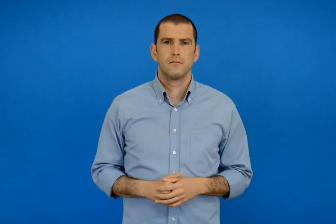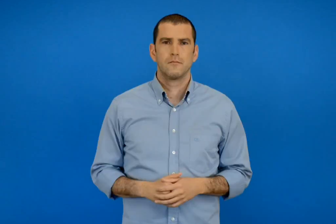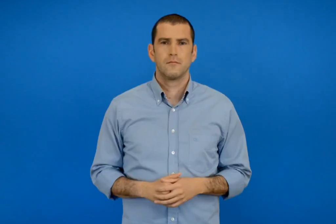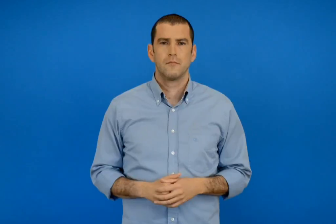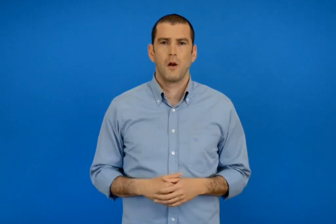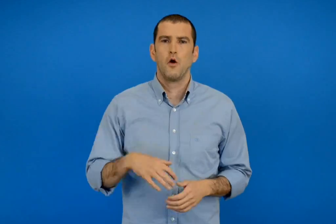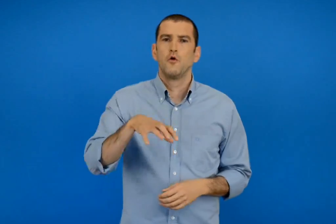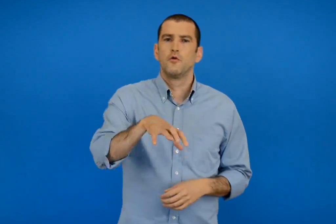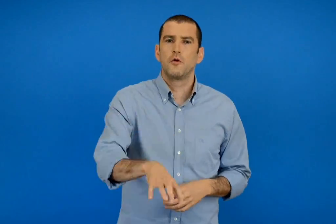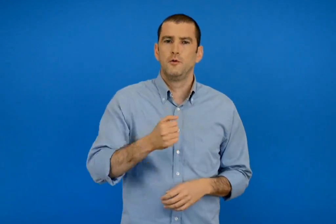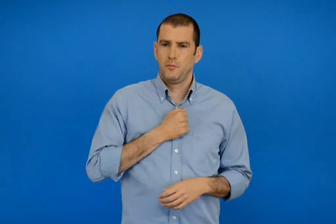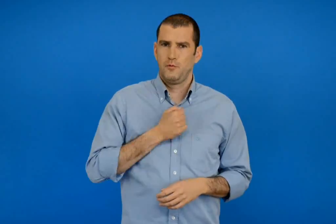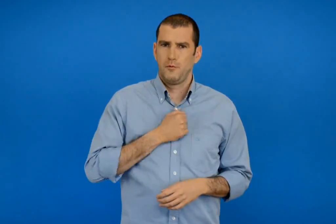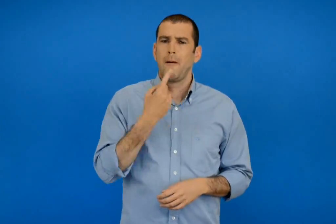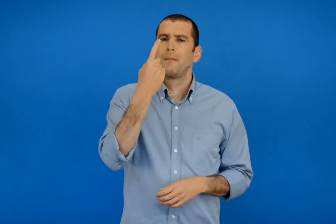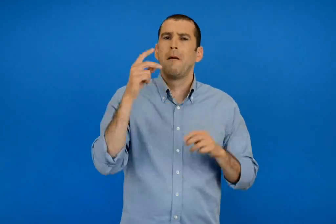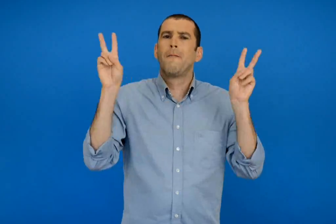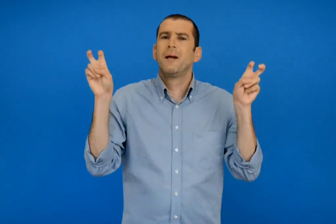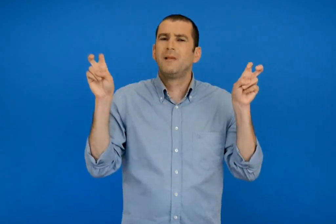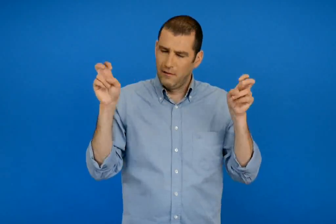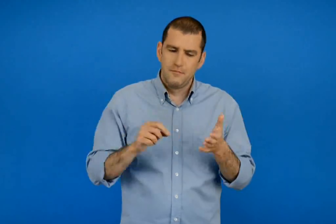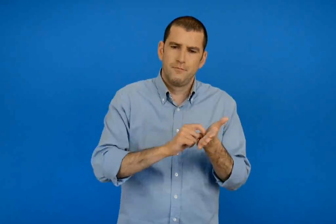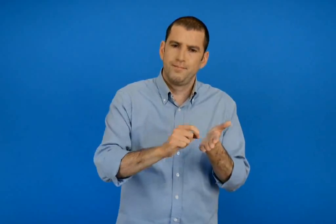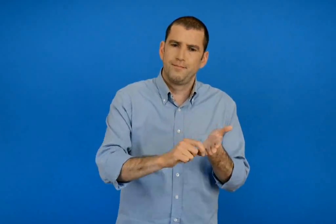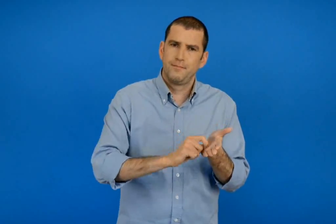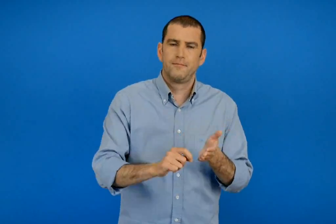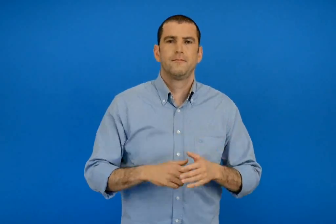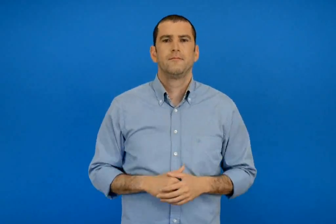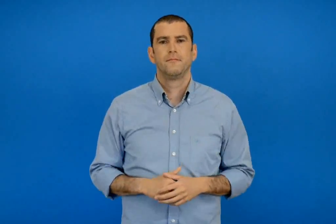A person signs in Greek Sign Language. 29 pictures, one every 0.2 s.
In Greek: γραφώ μια παροιμία του τόπου μου
